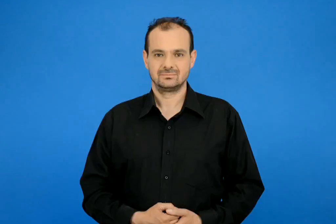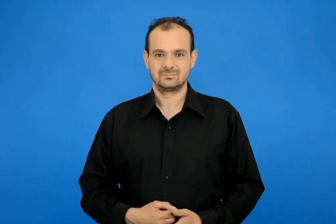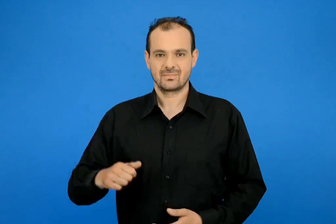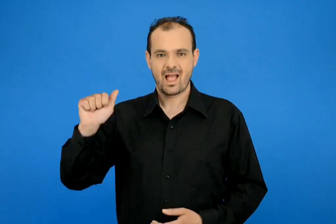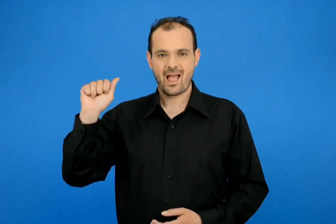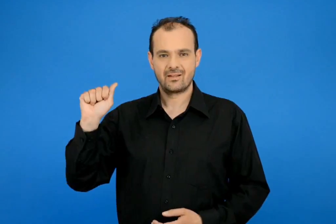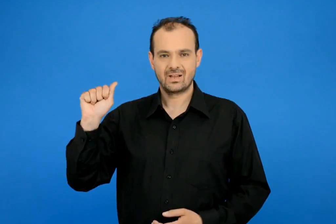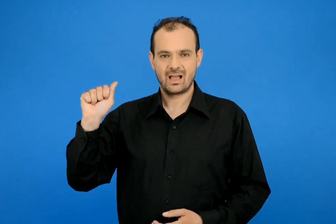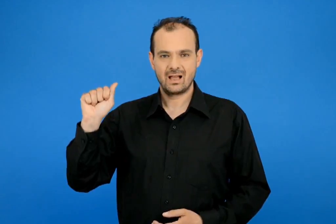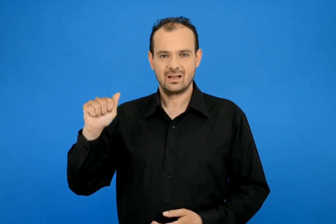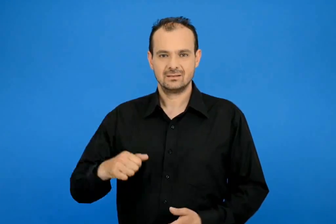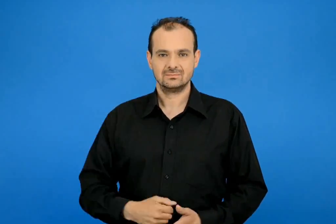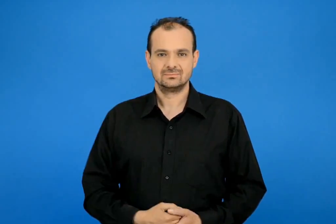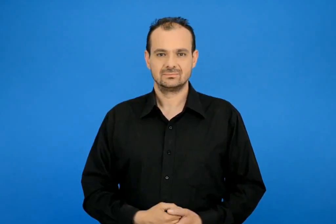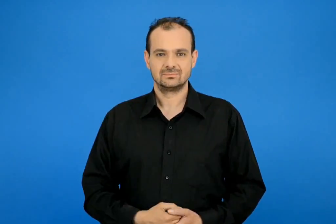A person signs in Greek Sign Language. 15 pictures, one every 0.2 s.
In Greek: άλφα
